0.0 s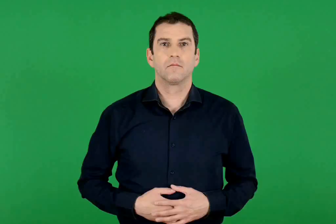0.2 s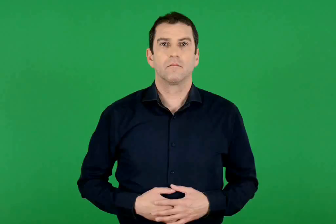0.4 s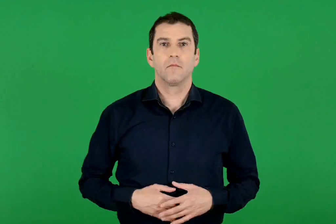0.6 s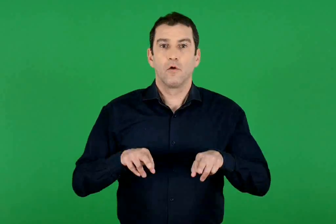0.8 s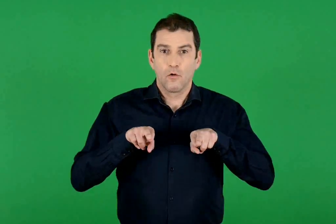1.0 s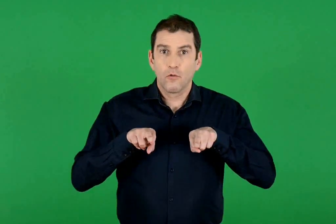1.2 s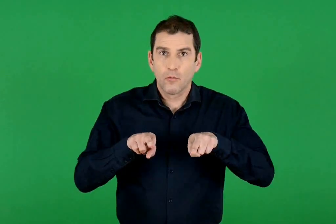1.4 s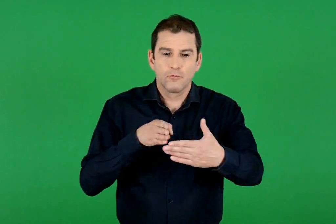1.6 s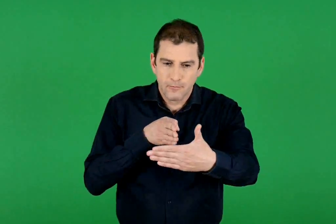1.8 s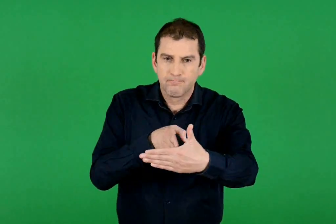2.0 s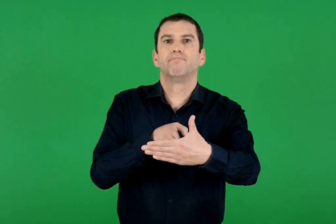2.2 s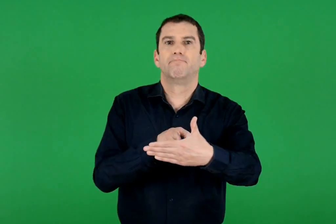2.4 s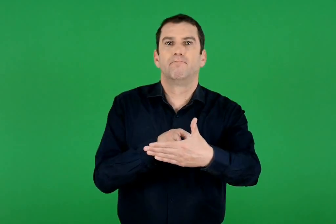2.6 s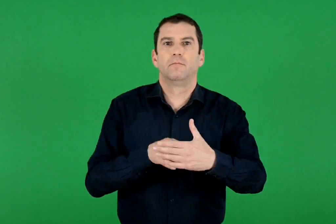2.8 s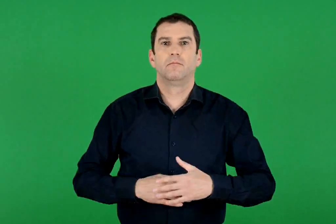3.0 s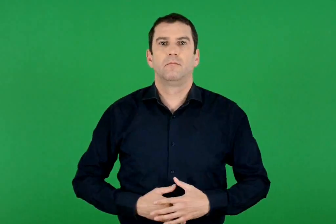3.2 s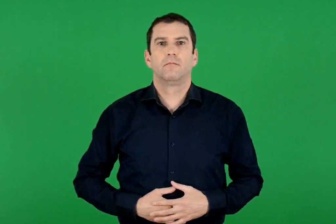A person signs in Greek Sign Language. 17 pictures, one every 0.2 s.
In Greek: αδιέξοδο
